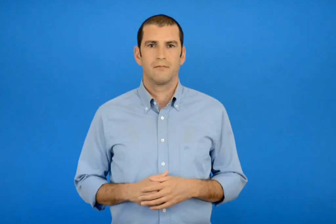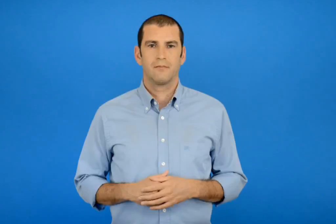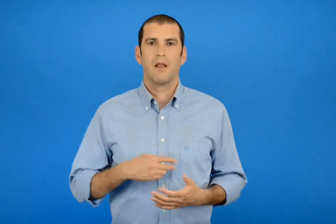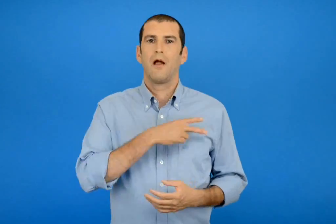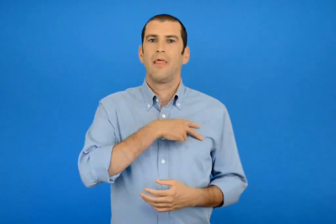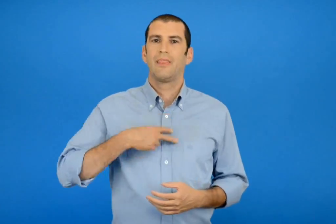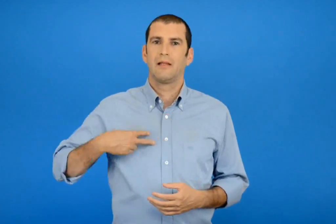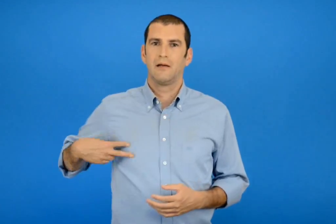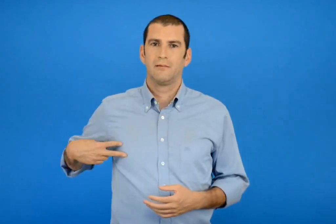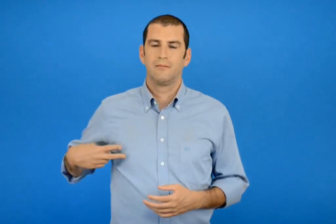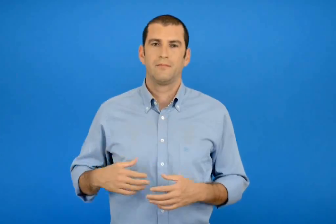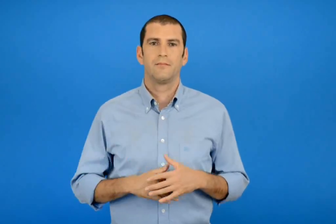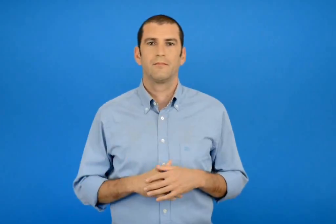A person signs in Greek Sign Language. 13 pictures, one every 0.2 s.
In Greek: δανία
